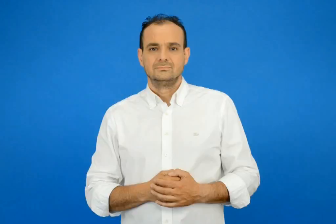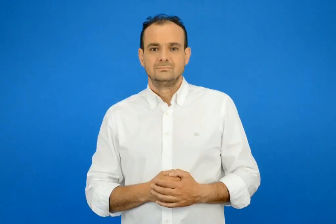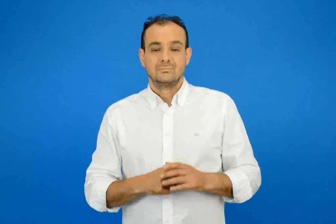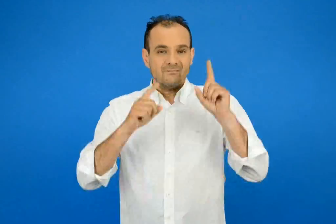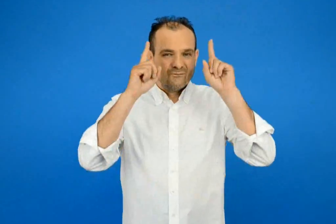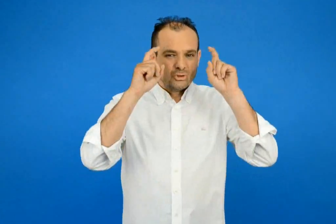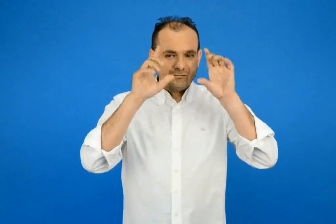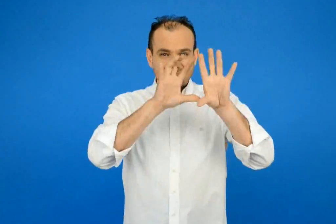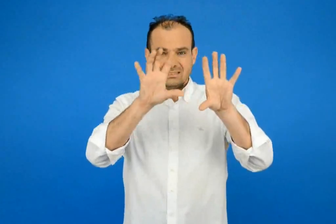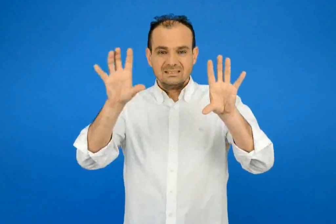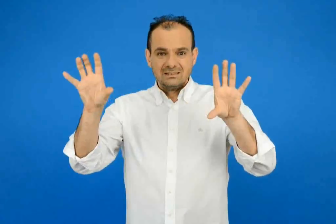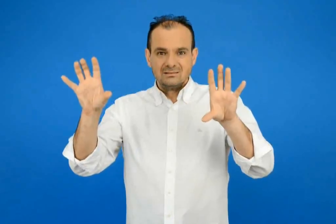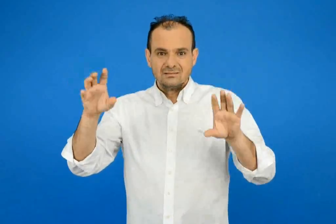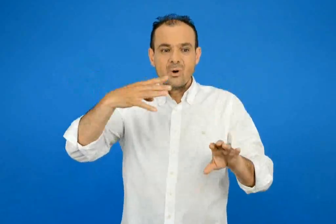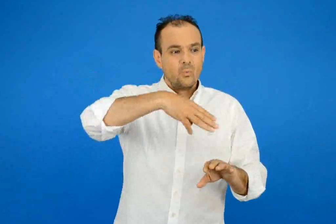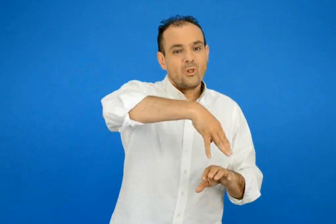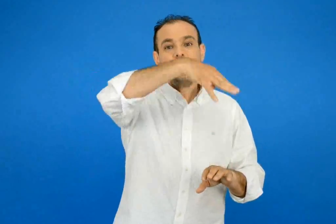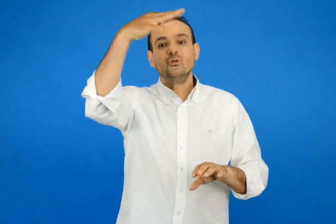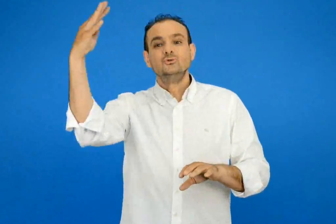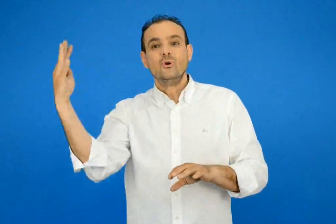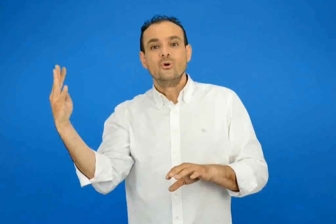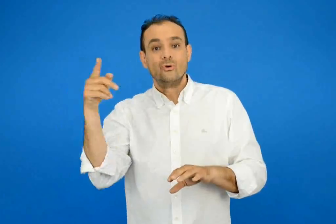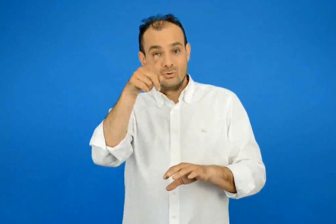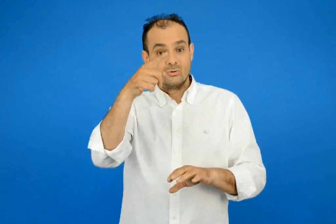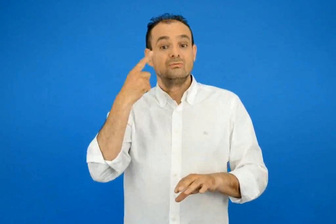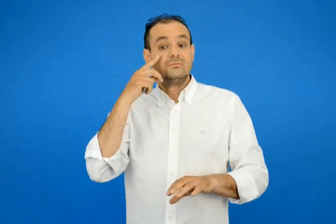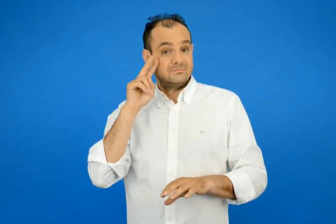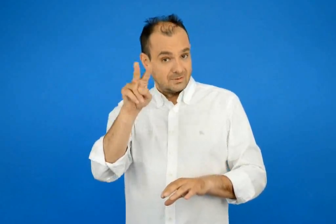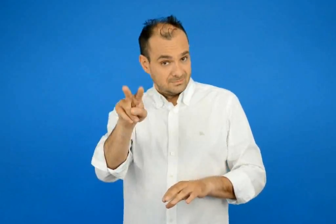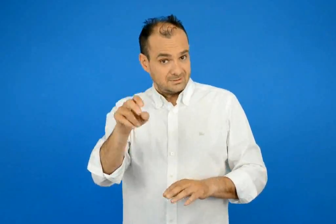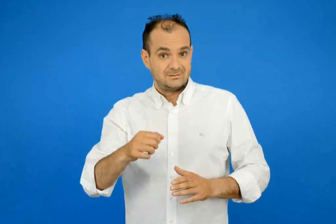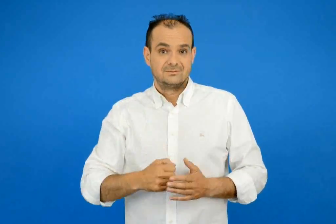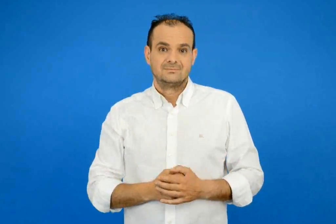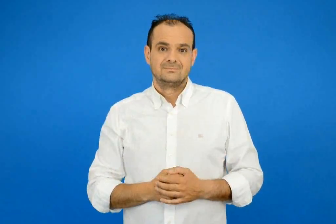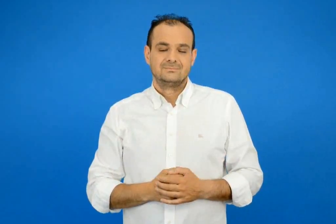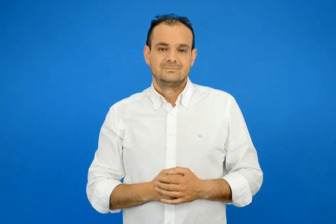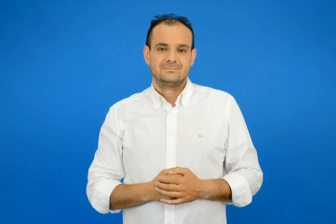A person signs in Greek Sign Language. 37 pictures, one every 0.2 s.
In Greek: στις φωτογραφίες βλέπεις το ουράνιο τόξο
